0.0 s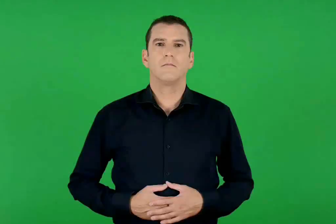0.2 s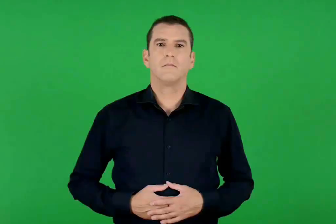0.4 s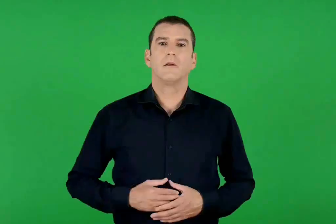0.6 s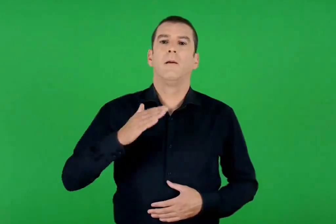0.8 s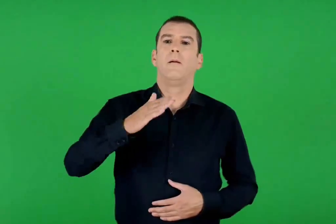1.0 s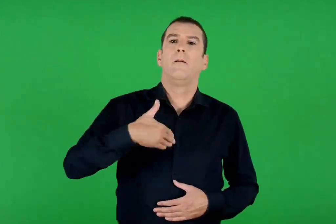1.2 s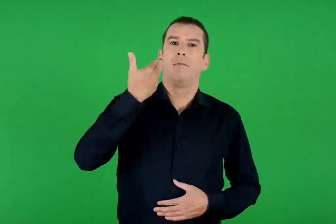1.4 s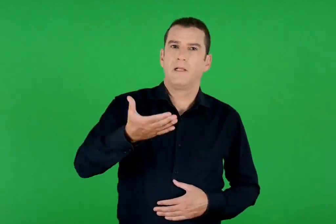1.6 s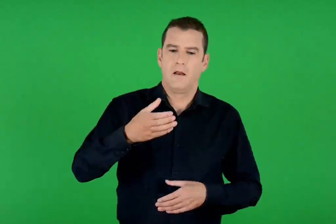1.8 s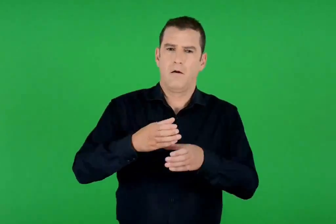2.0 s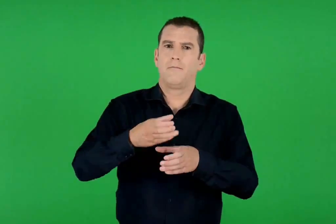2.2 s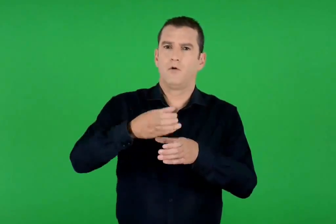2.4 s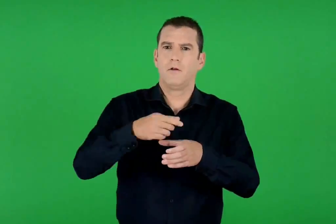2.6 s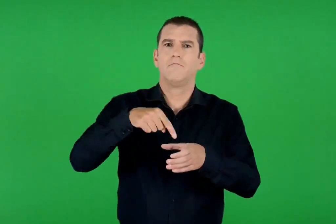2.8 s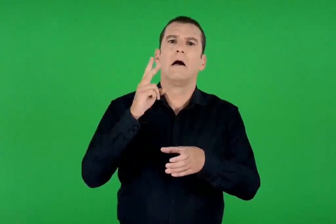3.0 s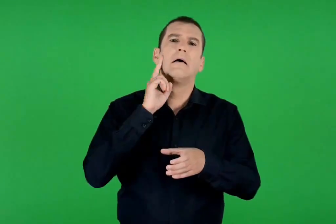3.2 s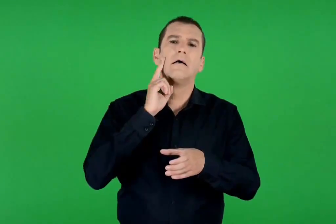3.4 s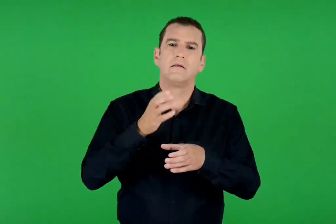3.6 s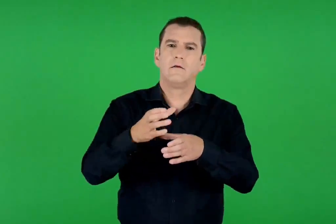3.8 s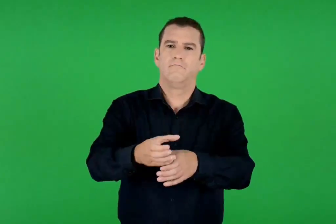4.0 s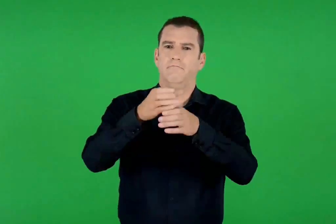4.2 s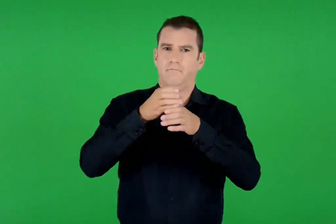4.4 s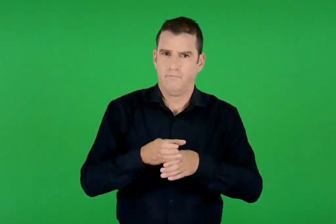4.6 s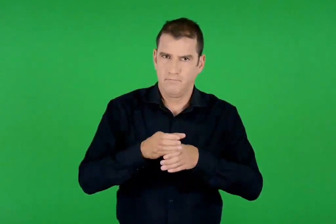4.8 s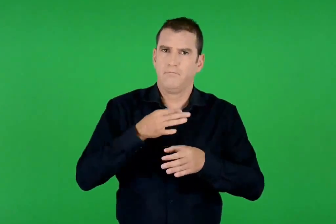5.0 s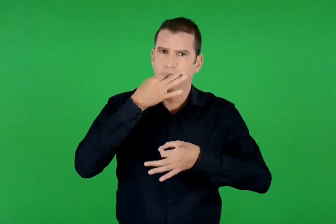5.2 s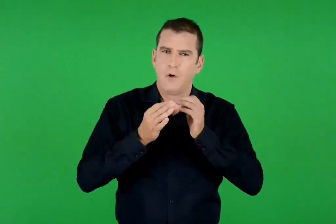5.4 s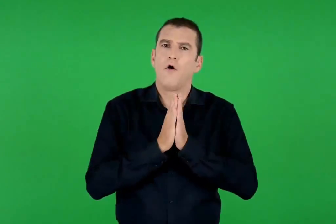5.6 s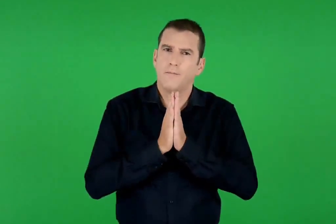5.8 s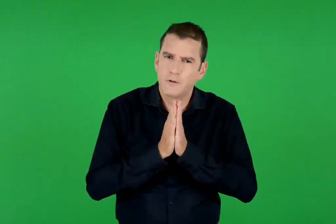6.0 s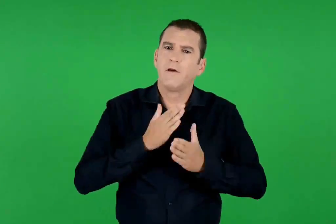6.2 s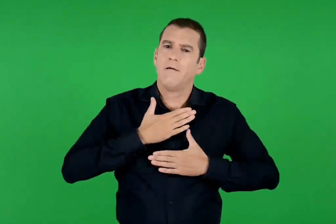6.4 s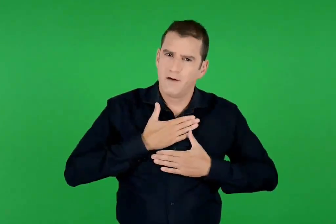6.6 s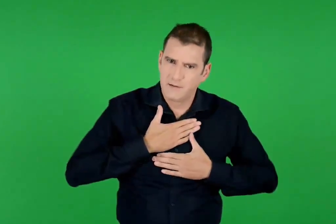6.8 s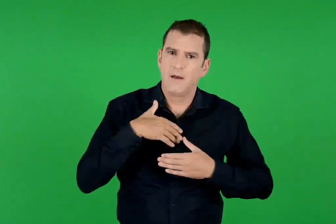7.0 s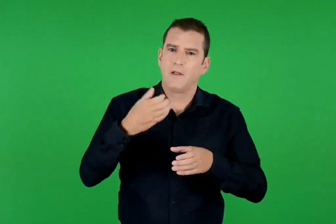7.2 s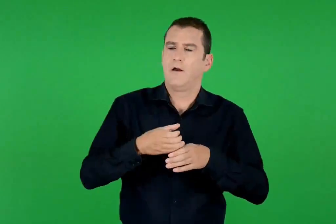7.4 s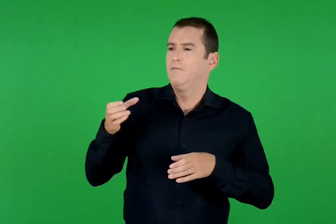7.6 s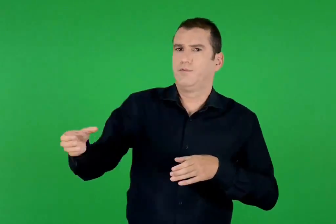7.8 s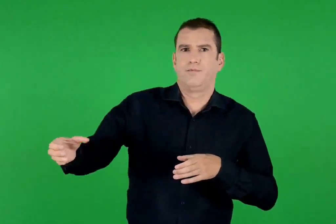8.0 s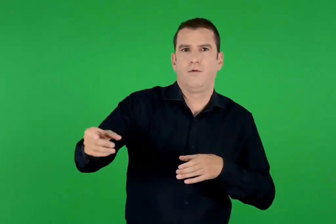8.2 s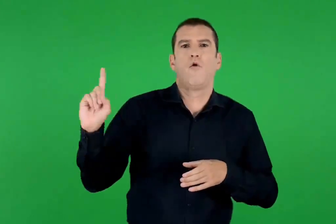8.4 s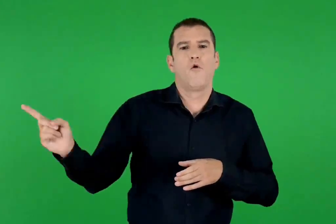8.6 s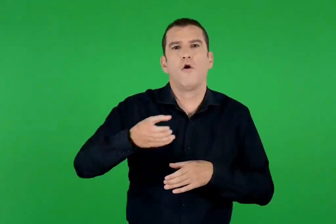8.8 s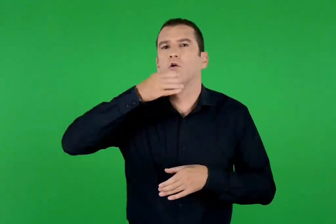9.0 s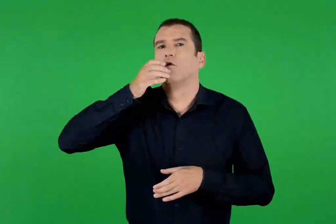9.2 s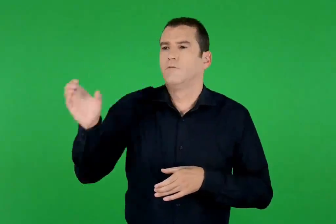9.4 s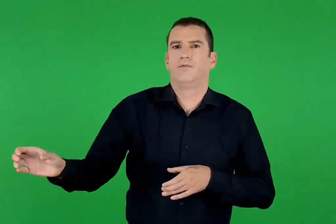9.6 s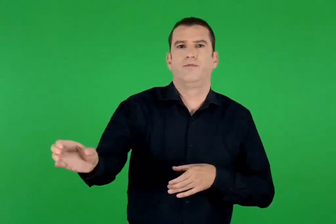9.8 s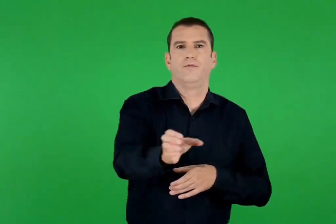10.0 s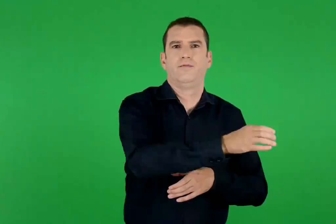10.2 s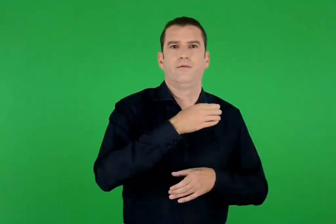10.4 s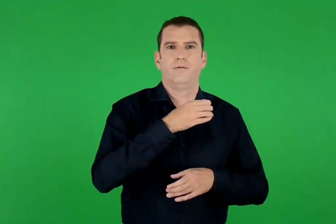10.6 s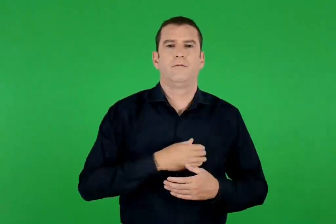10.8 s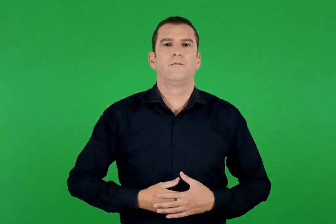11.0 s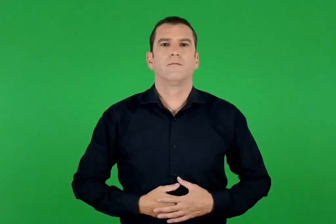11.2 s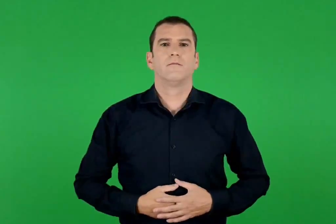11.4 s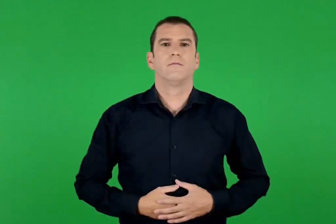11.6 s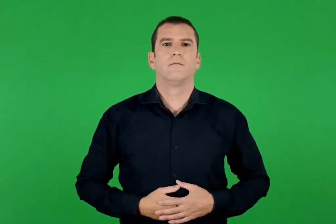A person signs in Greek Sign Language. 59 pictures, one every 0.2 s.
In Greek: ύστερα πήρε το ποτήρι με το κρασί , κι αφού είπε την ευχαριστήρια προσευχή , τους το έδωσε , και ήπιαν από αυτό όλοι
